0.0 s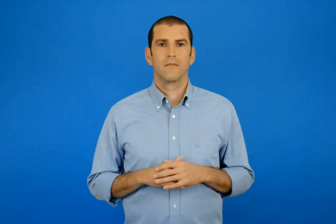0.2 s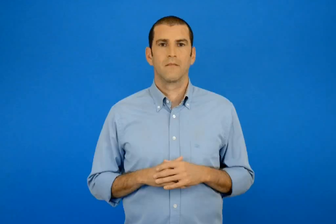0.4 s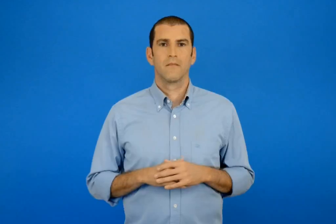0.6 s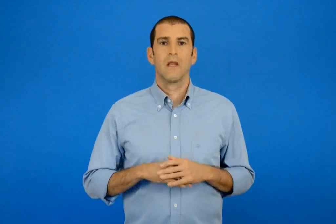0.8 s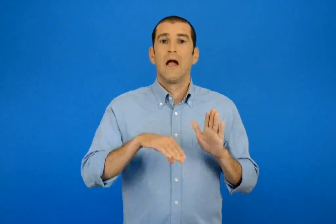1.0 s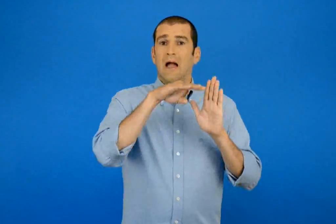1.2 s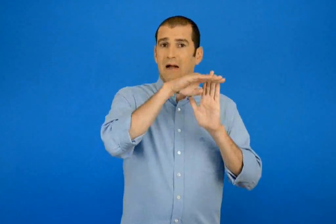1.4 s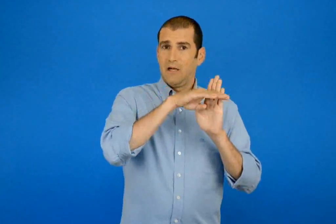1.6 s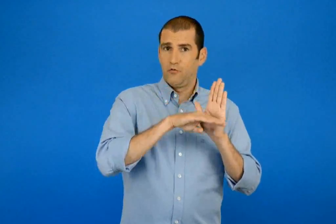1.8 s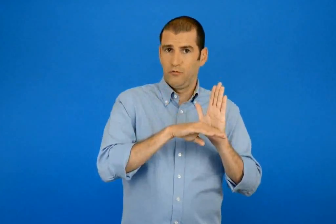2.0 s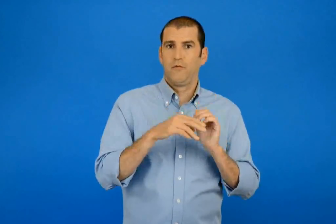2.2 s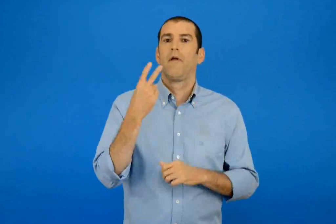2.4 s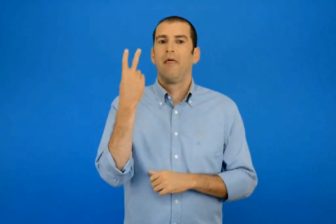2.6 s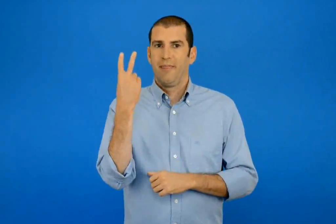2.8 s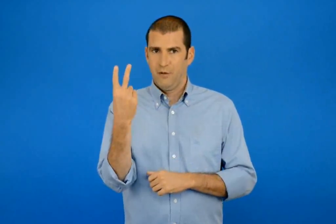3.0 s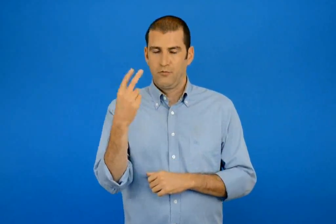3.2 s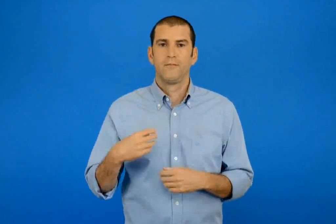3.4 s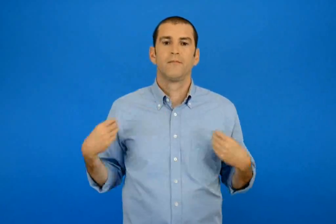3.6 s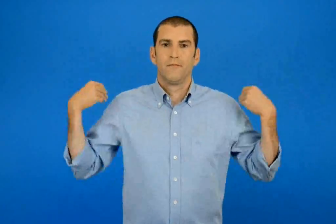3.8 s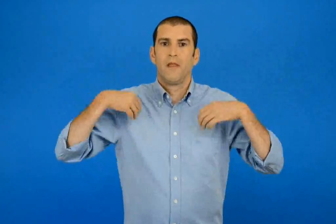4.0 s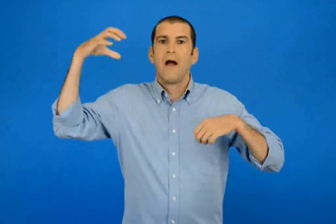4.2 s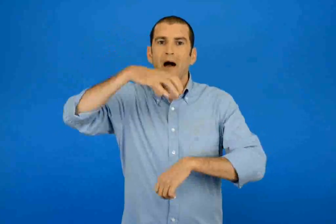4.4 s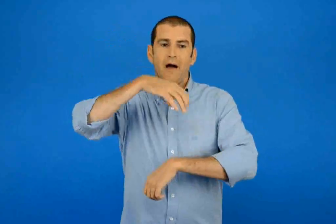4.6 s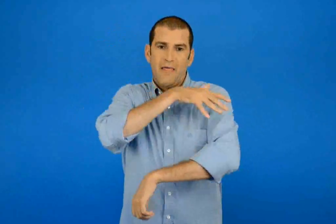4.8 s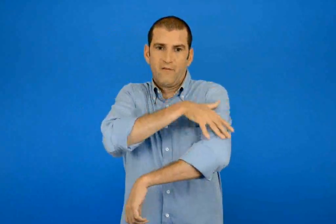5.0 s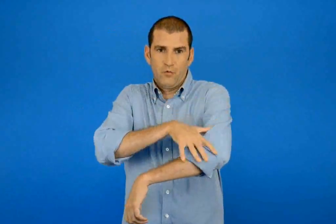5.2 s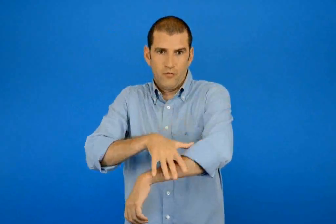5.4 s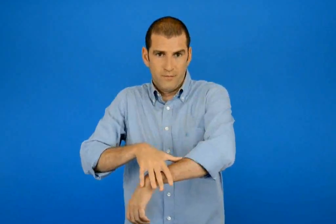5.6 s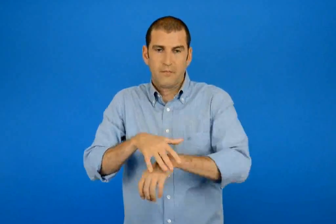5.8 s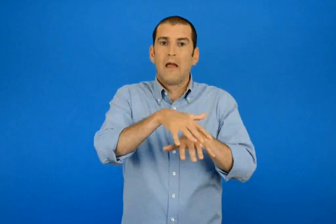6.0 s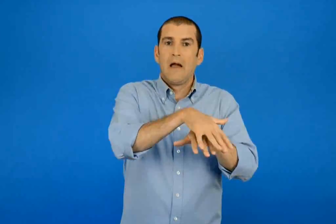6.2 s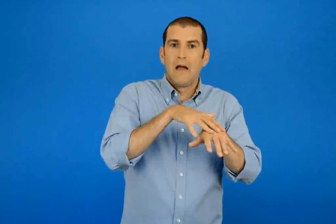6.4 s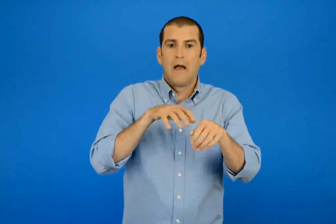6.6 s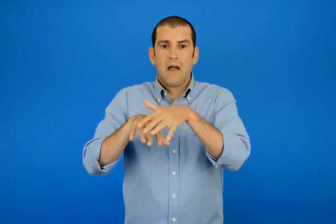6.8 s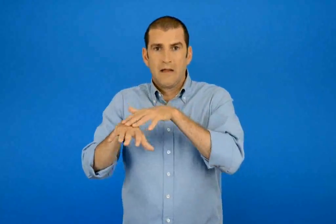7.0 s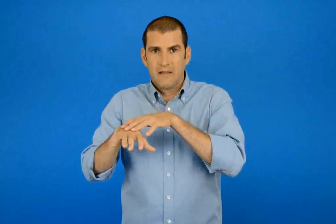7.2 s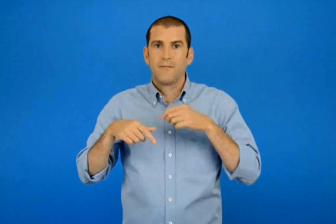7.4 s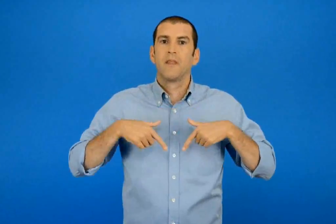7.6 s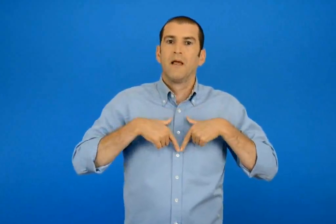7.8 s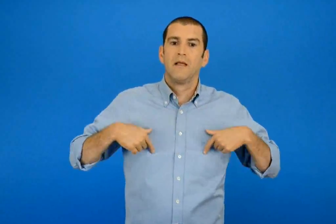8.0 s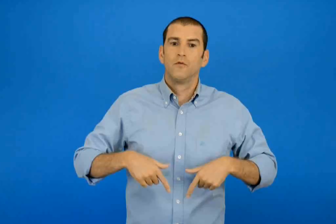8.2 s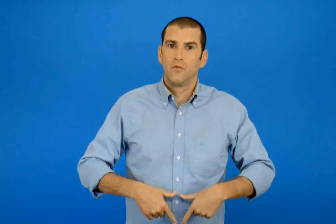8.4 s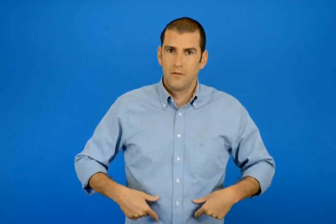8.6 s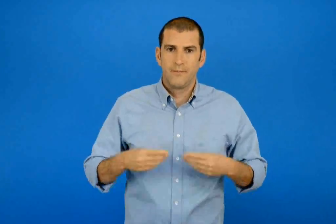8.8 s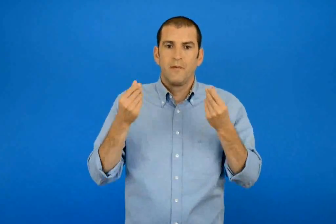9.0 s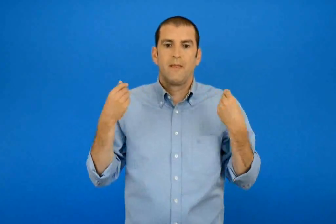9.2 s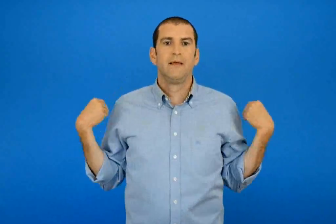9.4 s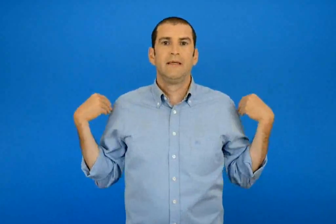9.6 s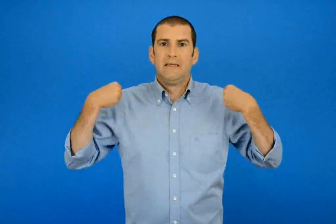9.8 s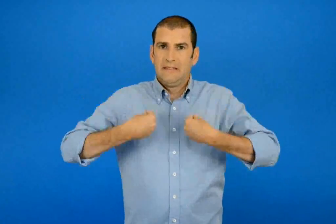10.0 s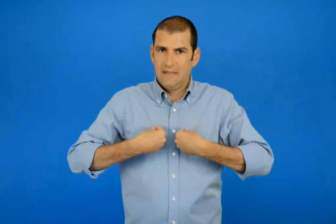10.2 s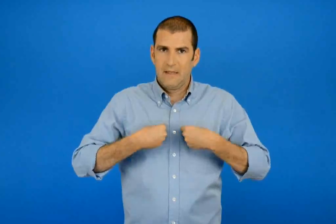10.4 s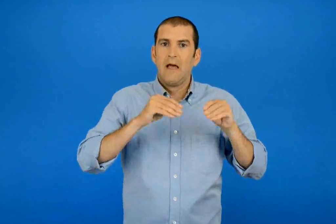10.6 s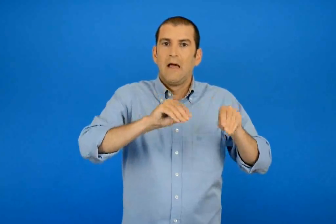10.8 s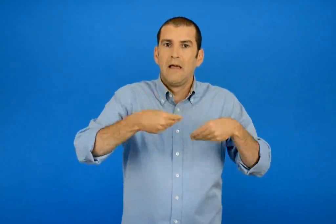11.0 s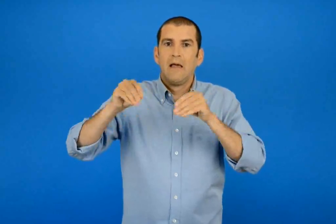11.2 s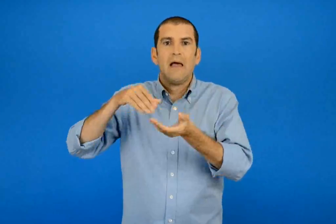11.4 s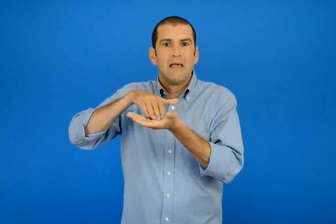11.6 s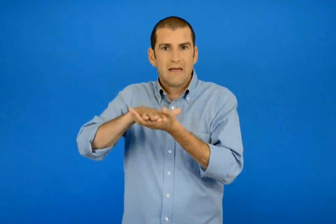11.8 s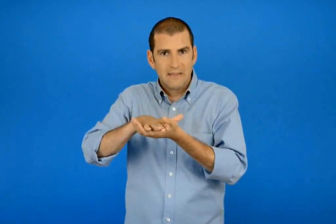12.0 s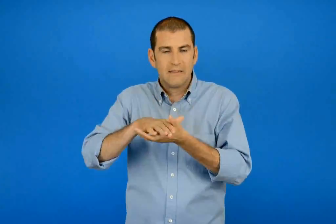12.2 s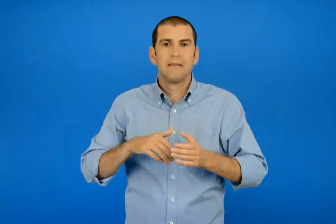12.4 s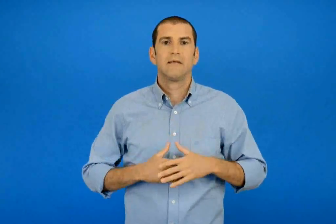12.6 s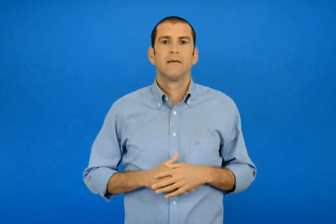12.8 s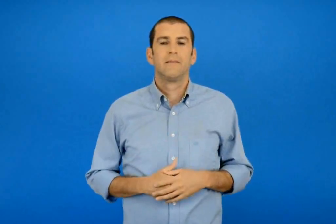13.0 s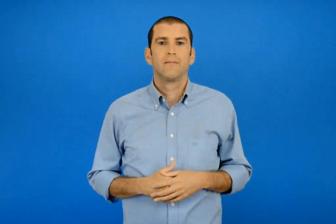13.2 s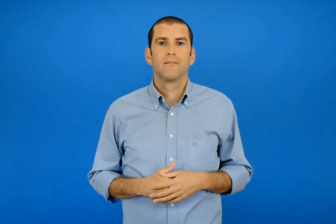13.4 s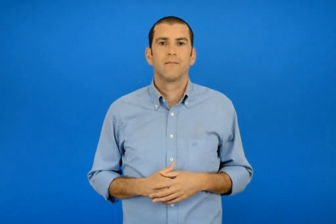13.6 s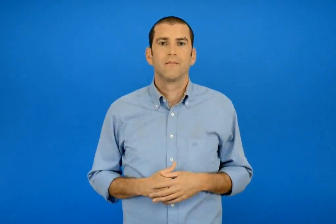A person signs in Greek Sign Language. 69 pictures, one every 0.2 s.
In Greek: κατάλογος 2 αδιάβροχο γάντια εσώρουχα ζακέτα κάλτσες
